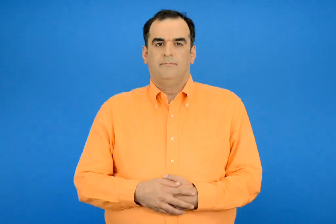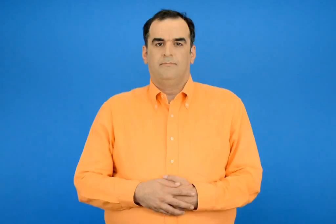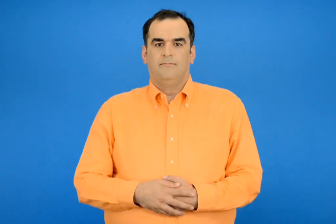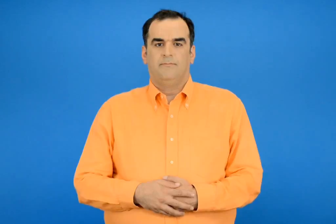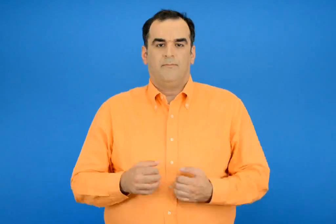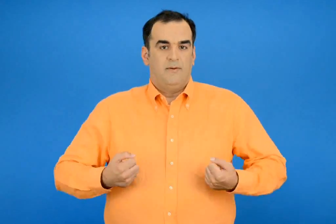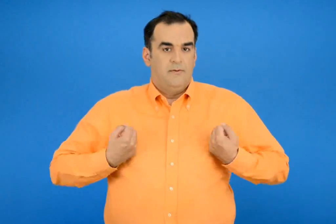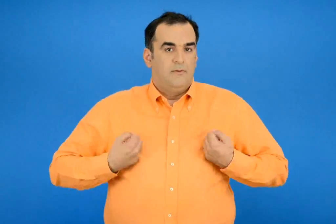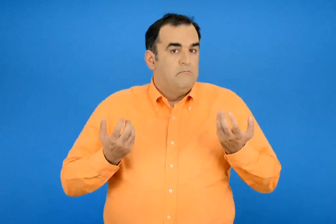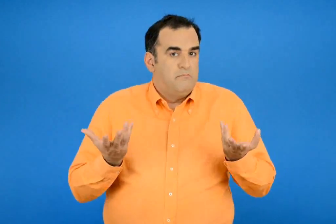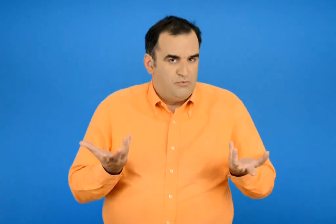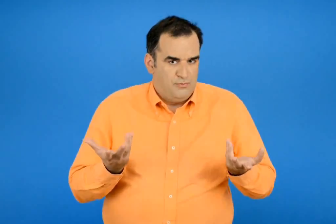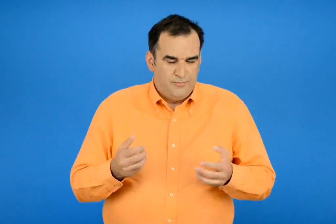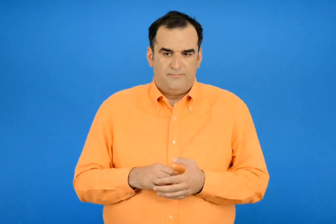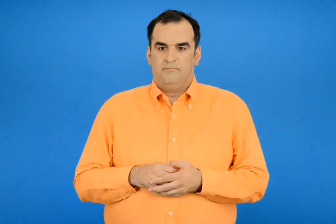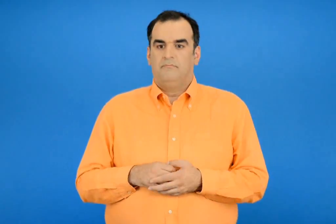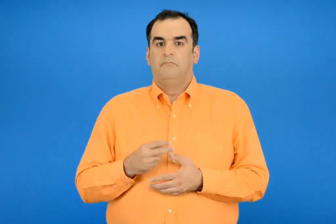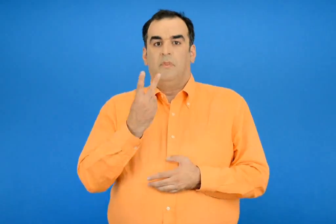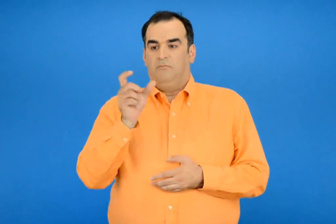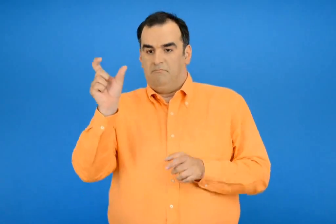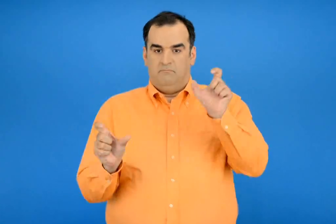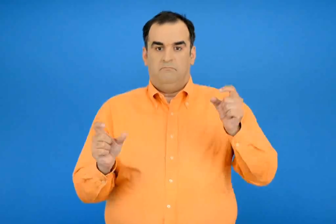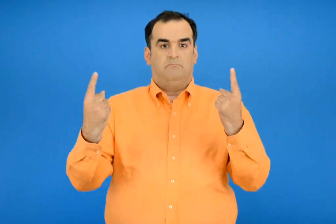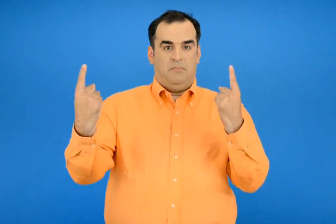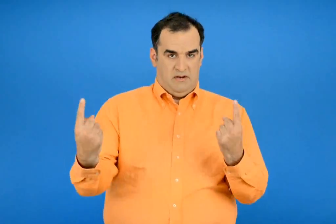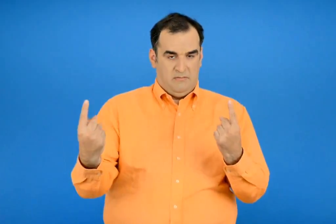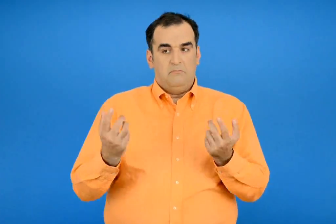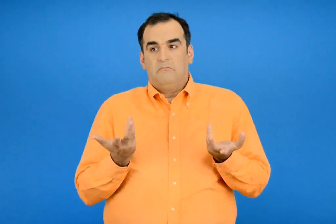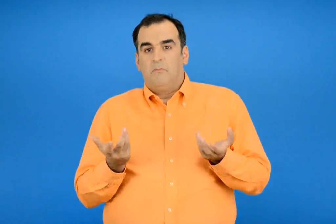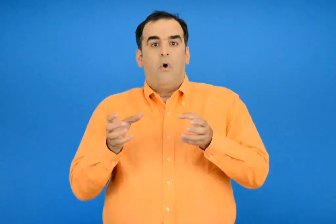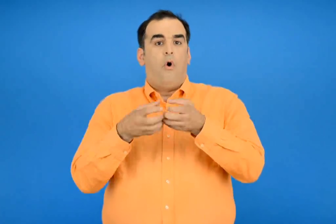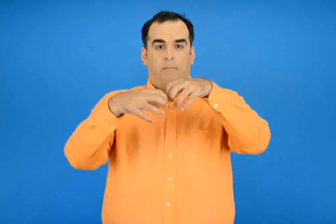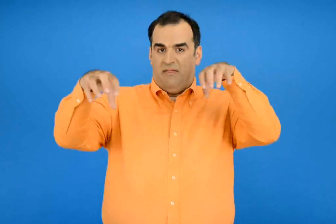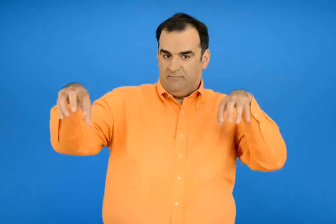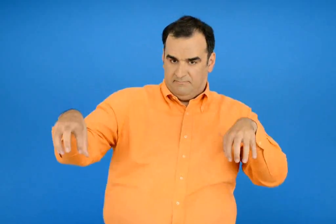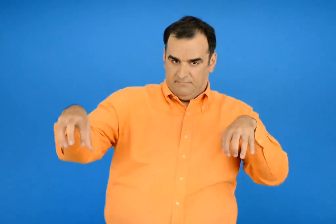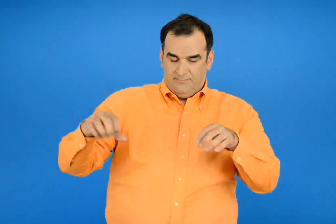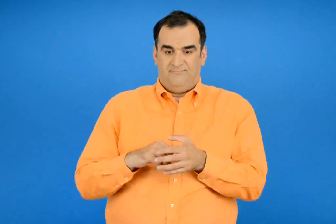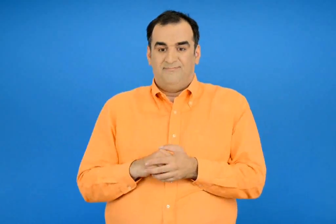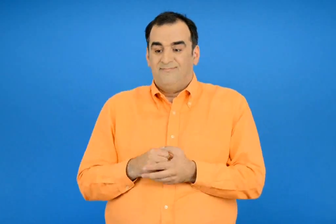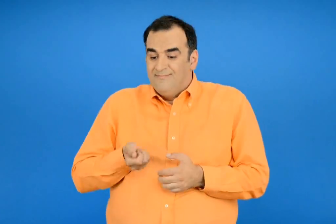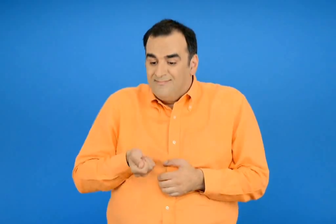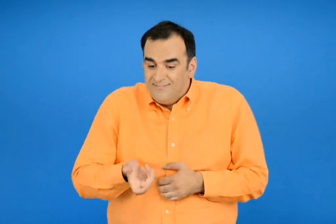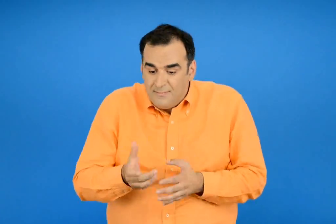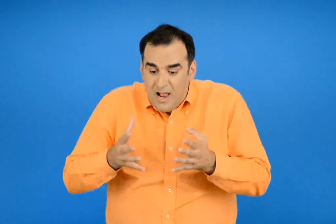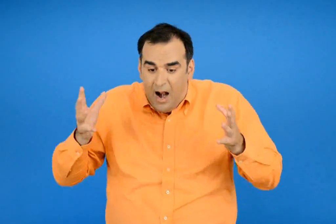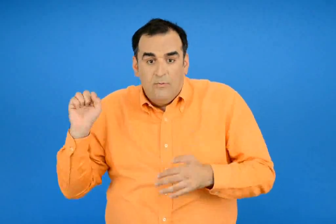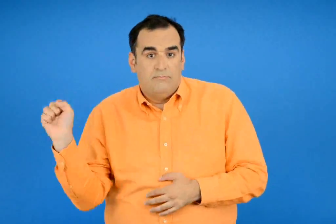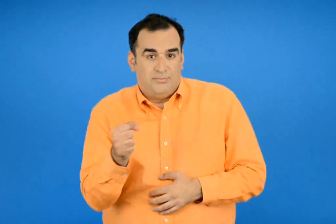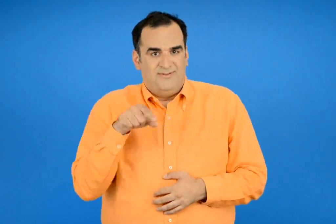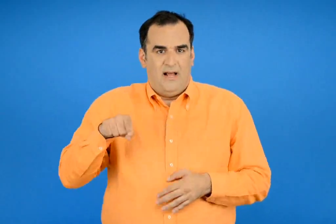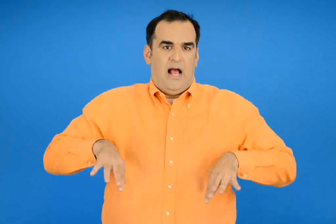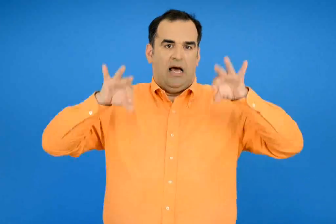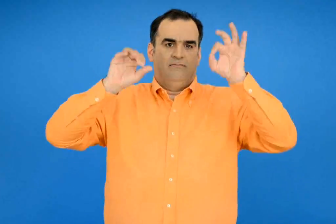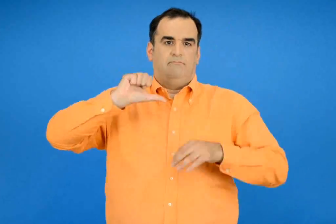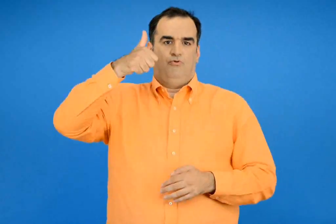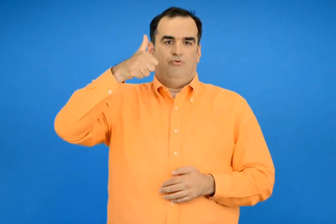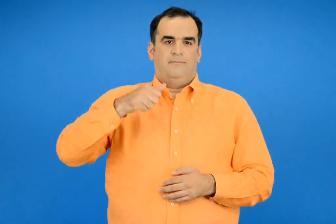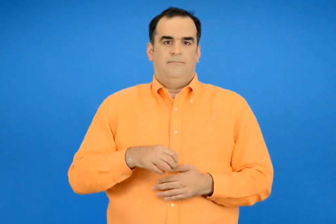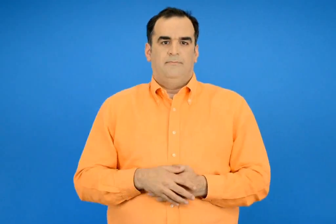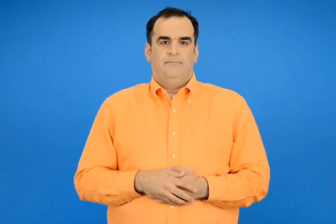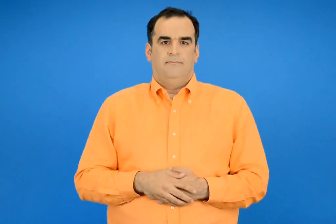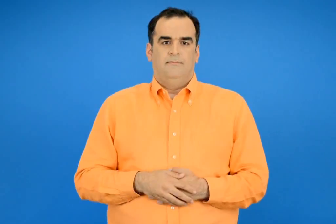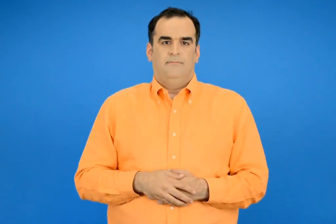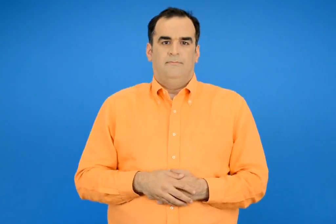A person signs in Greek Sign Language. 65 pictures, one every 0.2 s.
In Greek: πως παίζεται 2 παίχτες η 2 ομάδες ξεκινάει ο παίχτης η η ομάδα που έφερε το μεγαλύτερο αριθμό με το ζάρι
